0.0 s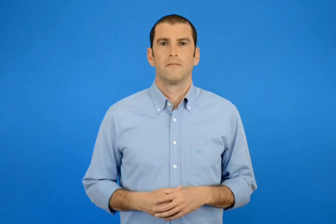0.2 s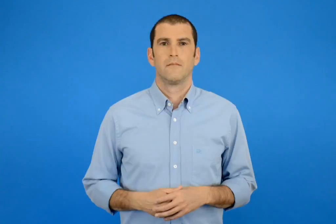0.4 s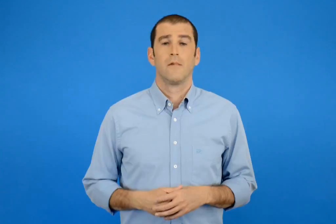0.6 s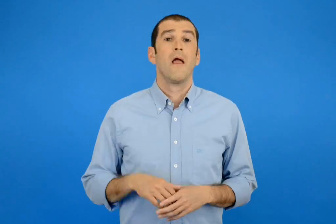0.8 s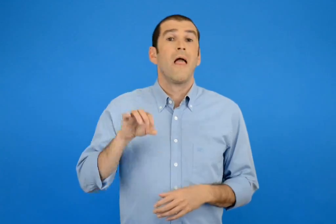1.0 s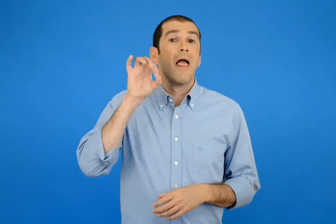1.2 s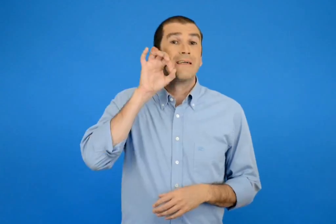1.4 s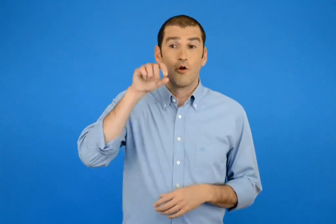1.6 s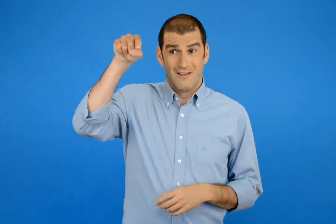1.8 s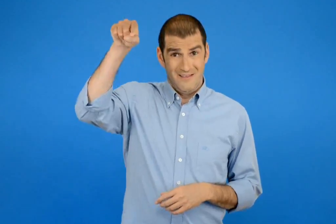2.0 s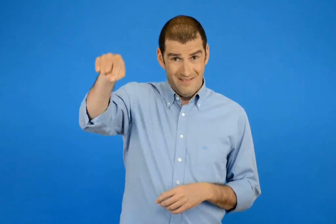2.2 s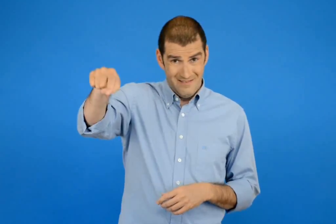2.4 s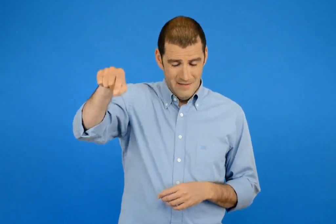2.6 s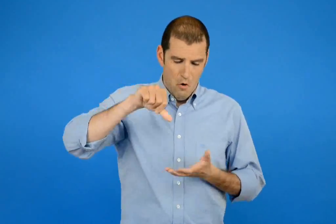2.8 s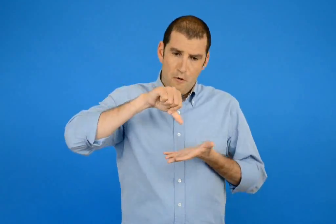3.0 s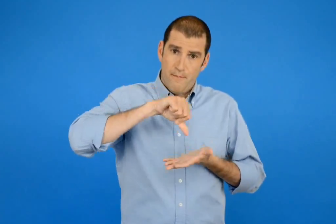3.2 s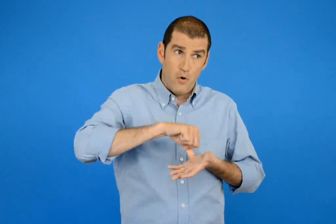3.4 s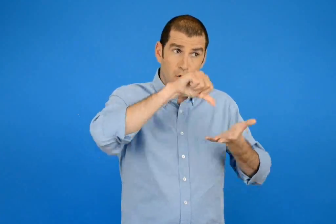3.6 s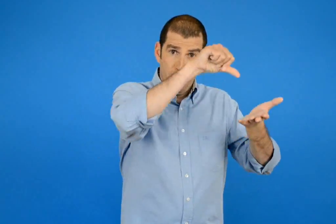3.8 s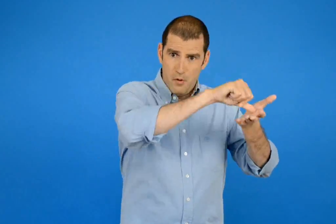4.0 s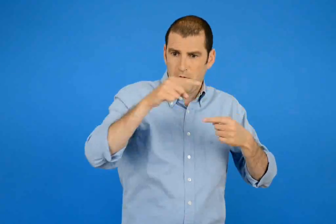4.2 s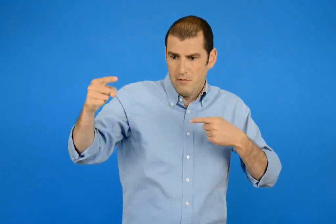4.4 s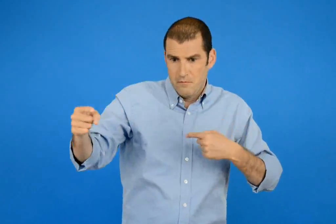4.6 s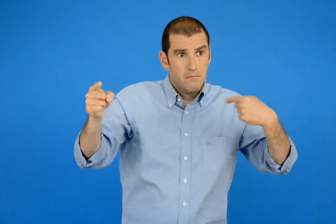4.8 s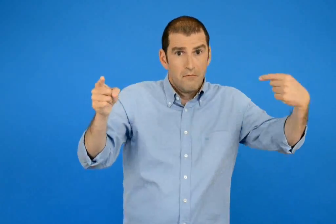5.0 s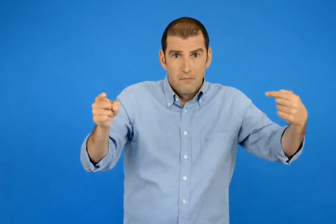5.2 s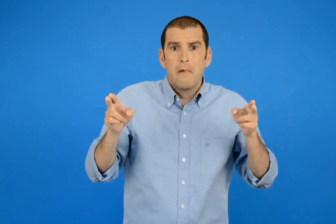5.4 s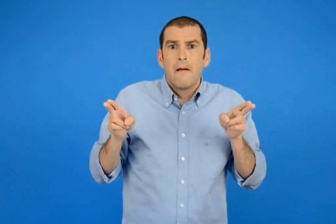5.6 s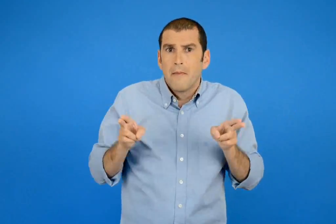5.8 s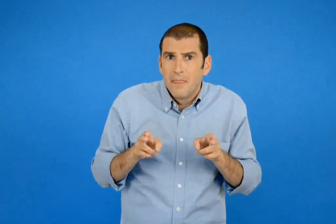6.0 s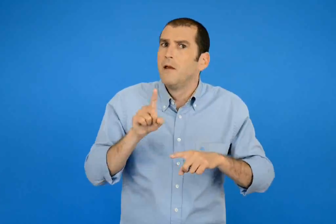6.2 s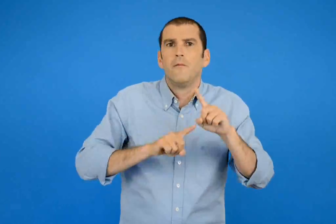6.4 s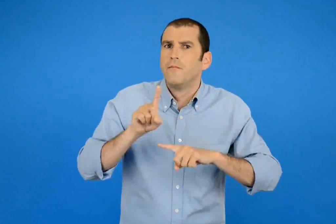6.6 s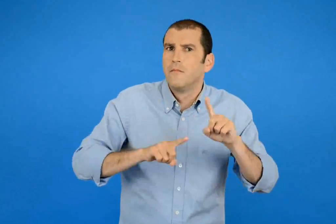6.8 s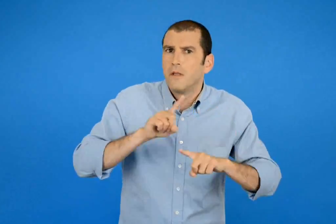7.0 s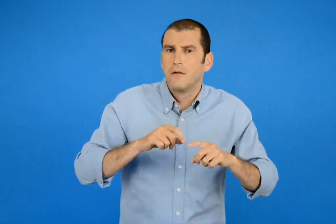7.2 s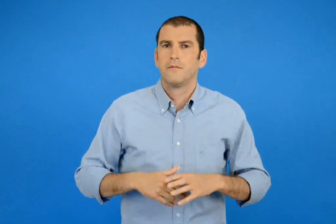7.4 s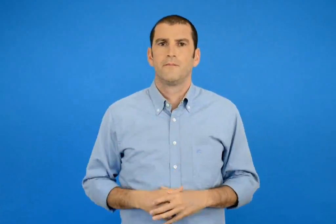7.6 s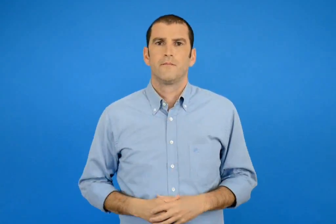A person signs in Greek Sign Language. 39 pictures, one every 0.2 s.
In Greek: ποιά από τις δύο πόλεις απέχει λιγότερο από τη θεσσαλονίκη ;
